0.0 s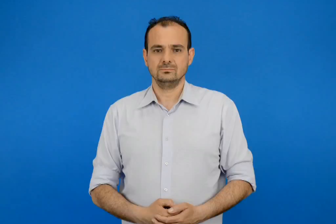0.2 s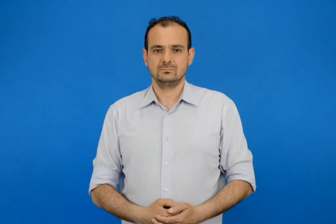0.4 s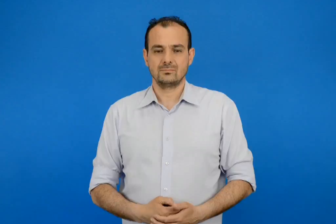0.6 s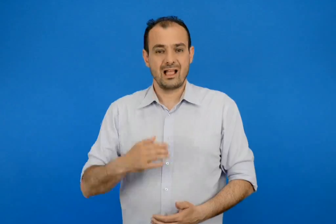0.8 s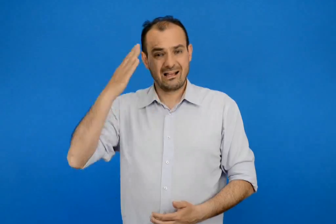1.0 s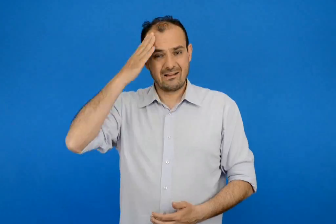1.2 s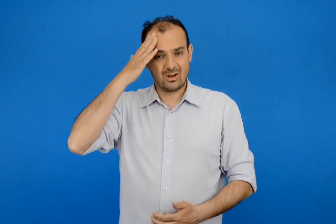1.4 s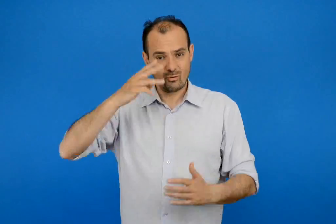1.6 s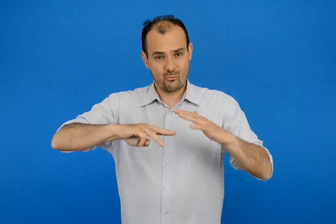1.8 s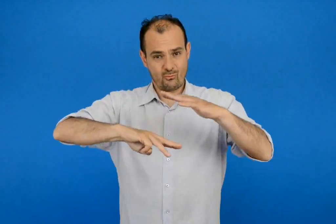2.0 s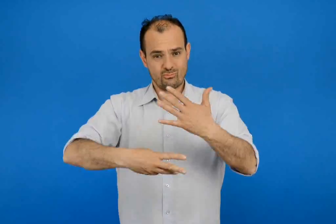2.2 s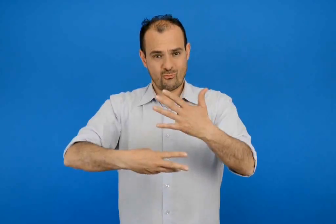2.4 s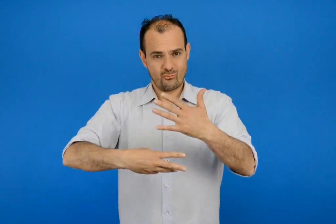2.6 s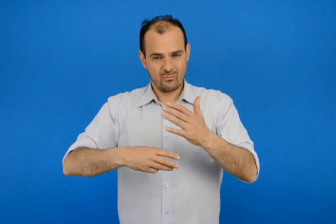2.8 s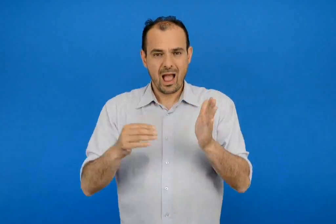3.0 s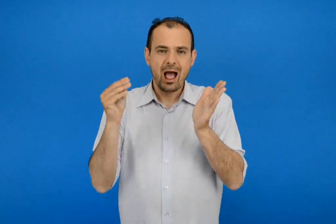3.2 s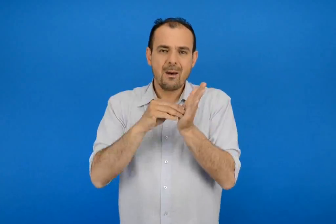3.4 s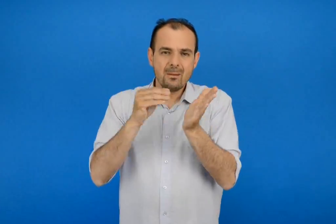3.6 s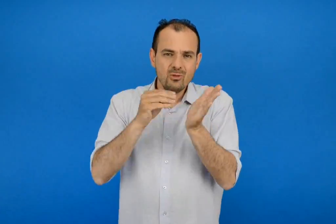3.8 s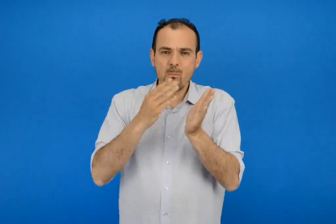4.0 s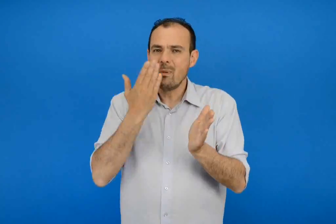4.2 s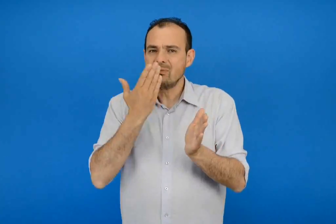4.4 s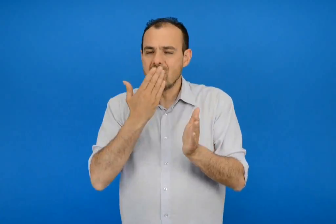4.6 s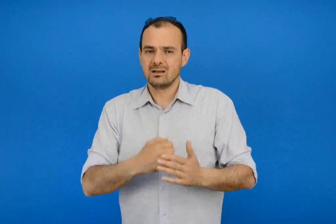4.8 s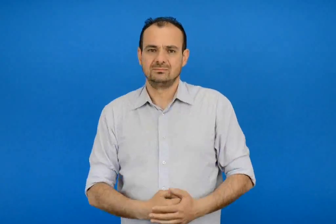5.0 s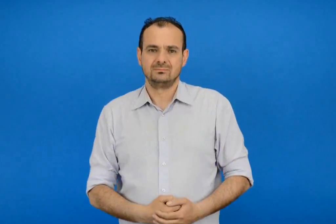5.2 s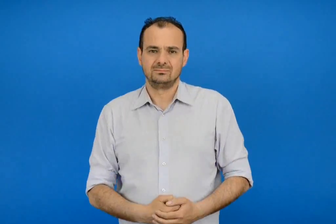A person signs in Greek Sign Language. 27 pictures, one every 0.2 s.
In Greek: κεφάλαιο 8ο επαναληπτικό μάθημα
